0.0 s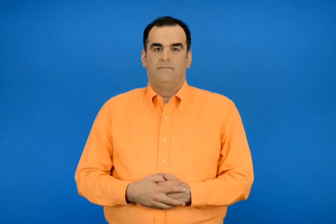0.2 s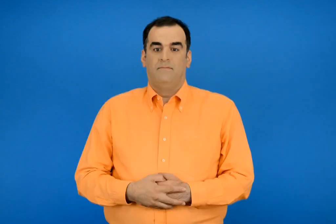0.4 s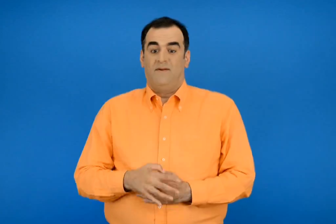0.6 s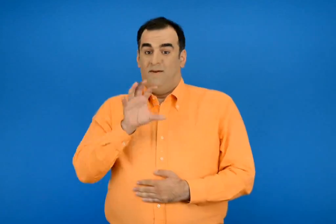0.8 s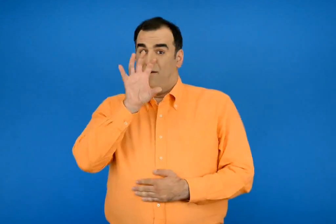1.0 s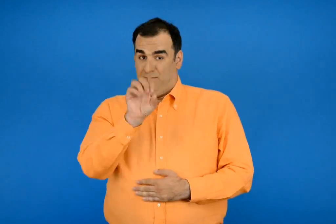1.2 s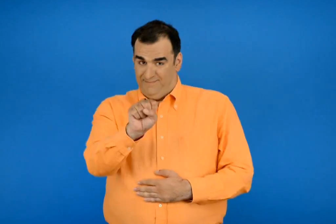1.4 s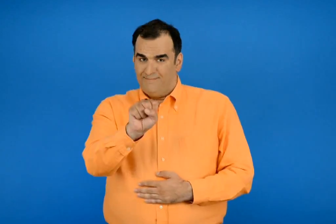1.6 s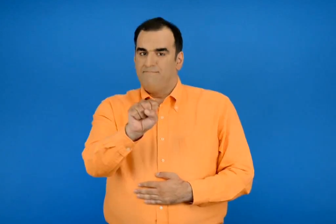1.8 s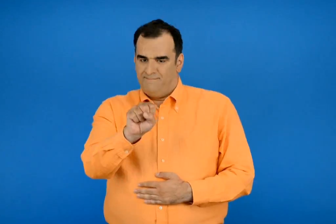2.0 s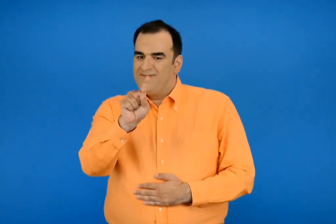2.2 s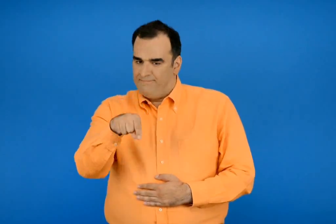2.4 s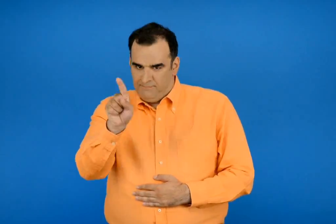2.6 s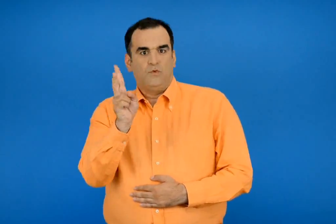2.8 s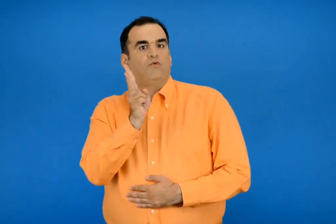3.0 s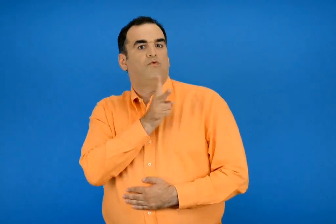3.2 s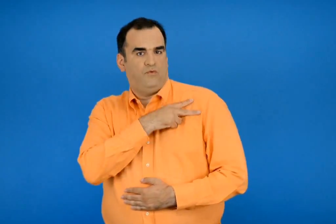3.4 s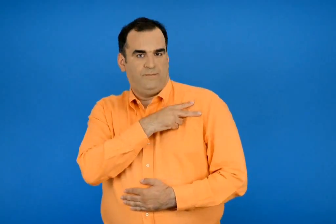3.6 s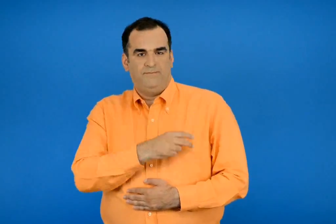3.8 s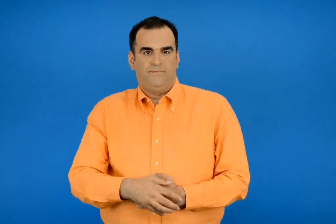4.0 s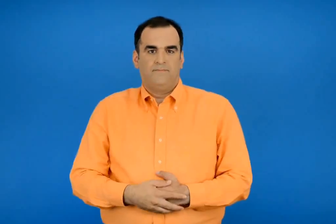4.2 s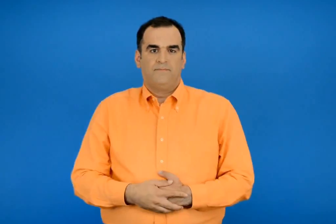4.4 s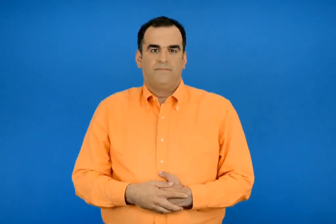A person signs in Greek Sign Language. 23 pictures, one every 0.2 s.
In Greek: εκτιμώ βάζω √ στο σωστό
